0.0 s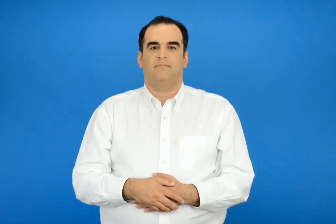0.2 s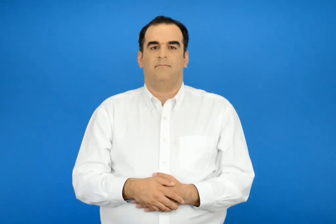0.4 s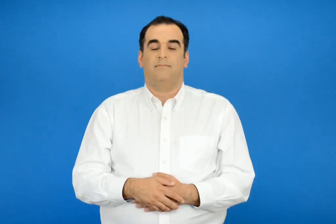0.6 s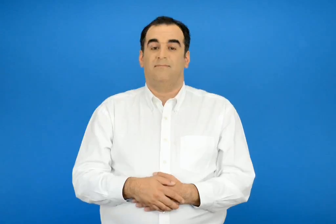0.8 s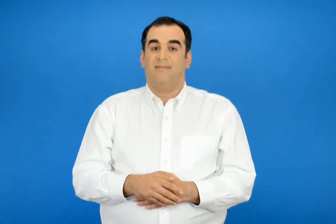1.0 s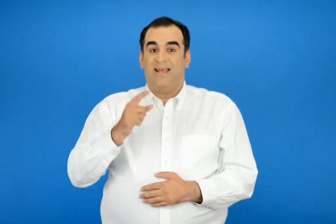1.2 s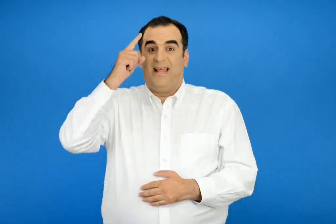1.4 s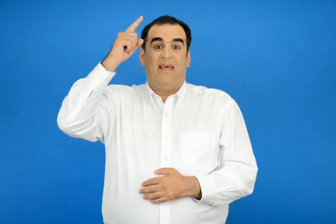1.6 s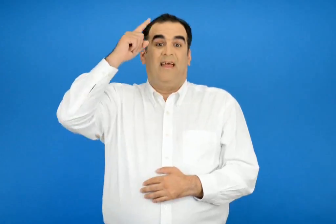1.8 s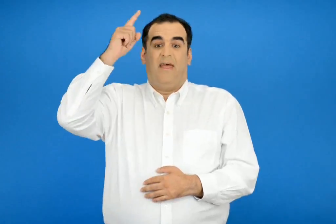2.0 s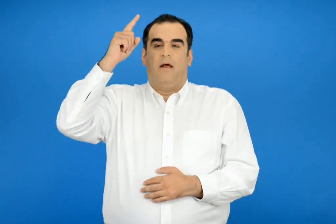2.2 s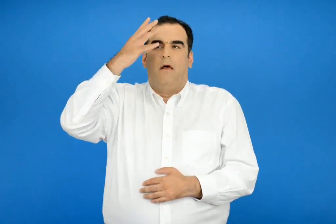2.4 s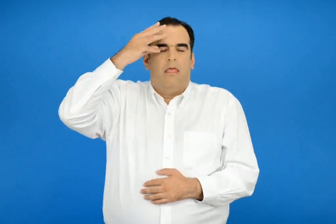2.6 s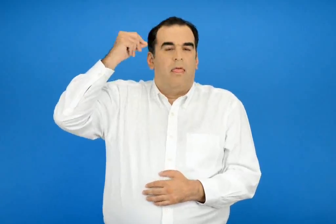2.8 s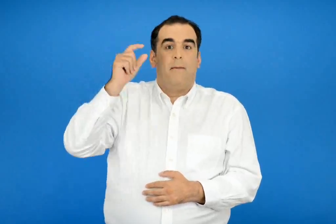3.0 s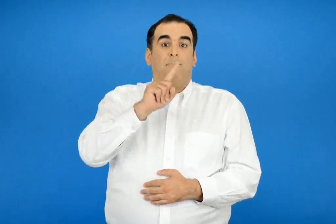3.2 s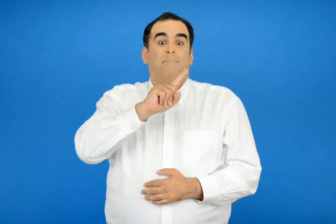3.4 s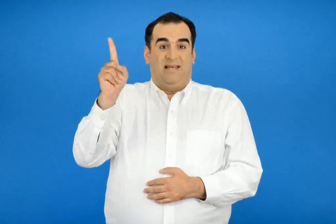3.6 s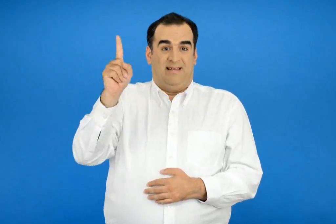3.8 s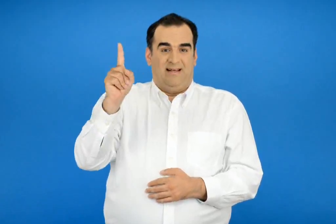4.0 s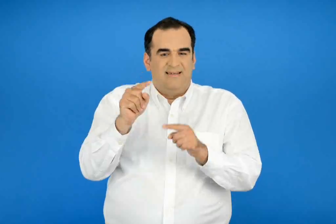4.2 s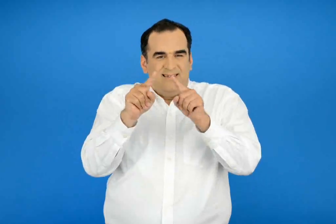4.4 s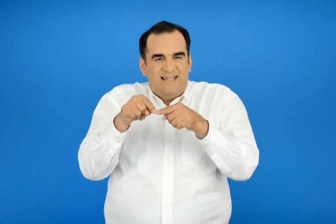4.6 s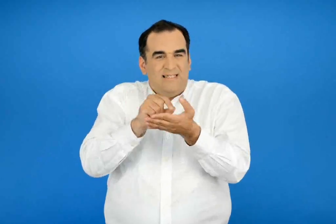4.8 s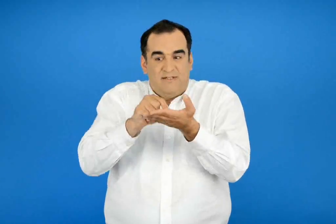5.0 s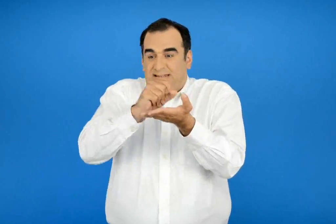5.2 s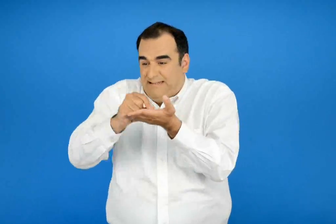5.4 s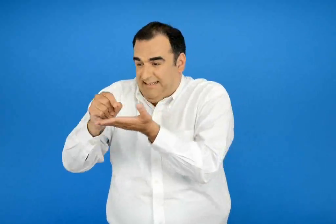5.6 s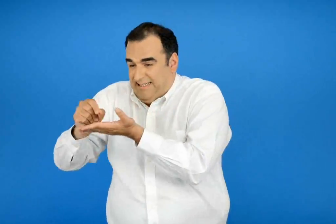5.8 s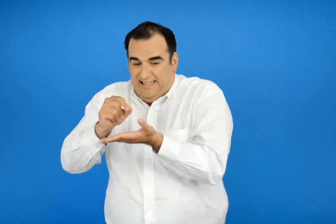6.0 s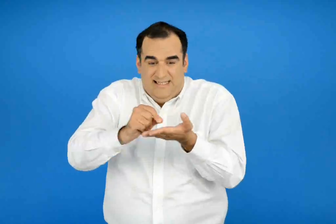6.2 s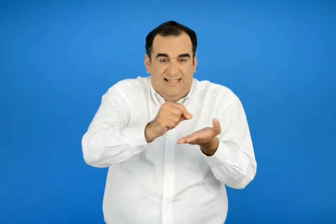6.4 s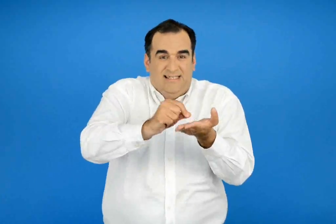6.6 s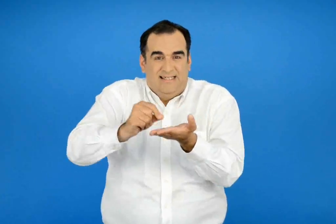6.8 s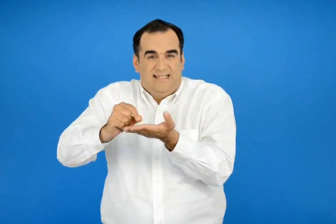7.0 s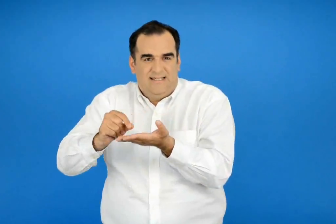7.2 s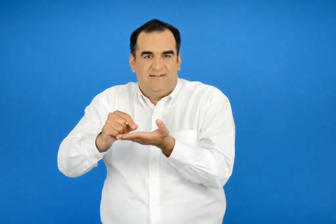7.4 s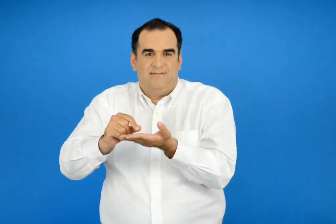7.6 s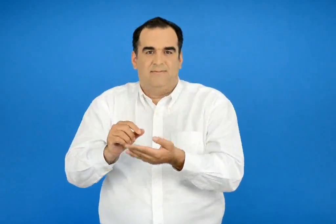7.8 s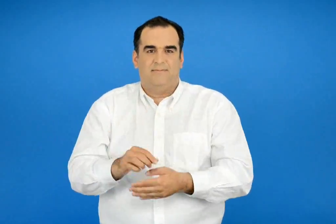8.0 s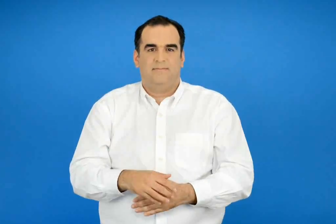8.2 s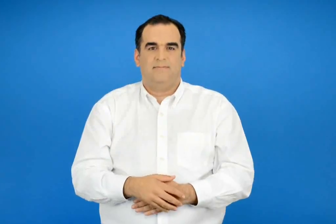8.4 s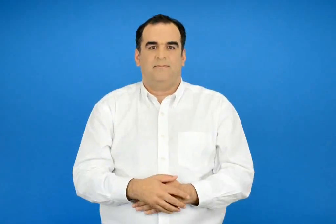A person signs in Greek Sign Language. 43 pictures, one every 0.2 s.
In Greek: για να μην ξεχάσουν τις ιδέες τους κράτησαν ανακατεμένες σημειώσεις
